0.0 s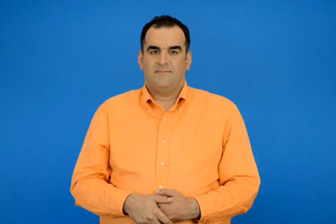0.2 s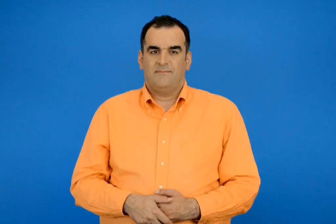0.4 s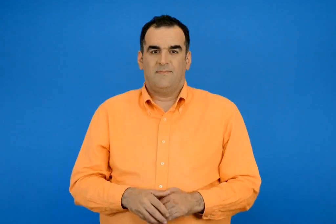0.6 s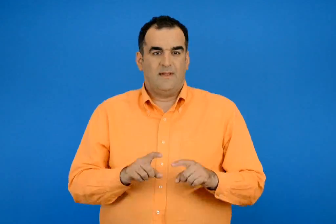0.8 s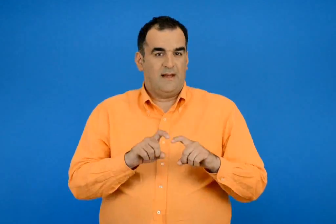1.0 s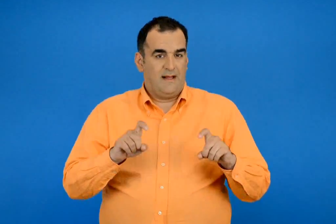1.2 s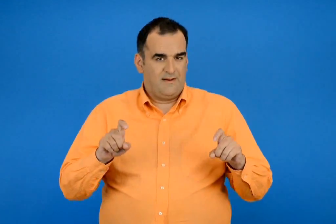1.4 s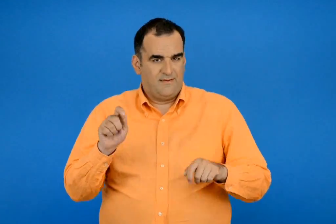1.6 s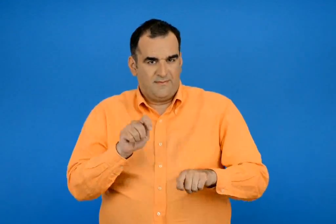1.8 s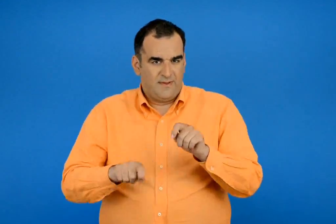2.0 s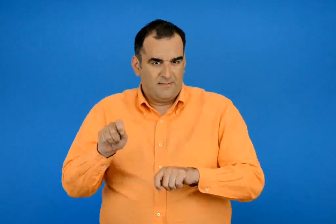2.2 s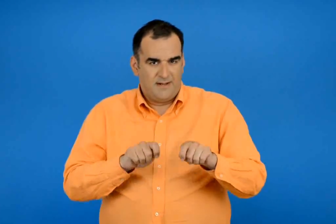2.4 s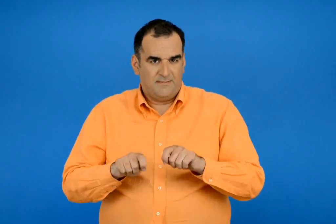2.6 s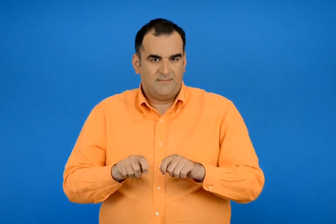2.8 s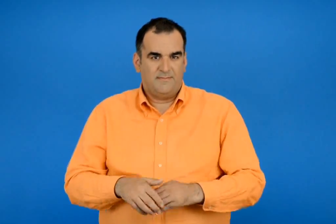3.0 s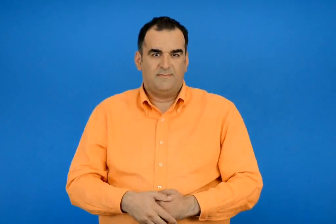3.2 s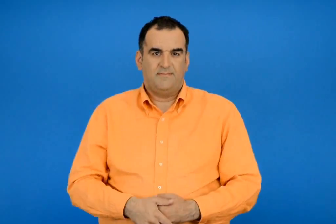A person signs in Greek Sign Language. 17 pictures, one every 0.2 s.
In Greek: τεχνητά υλικά
